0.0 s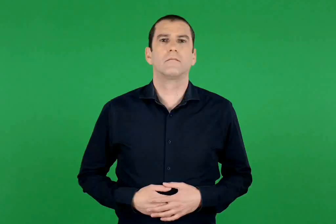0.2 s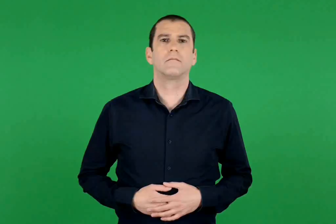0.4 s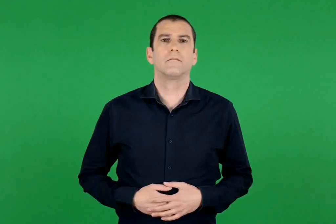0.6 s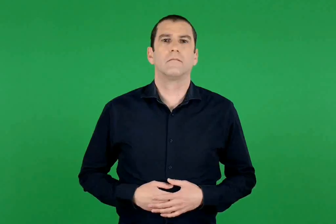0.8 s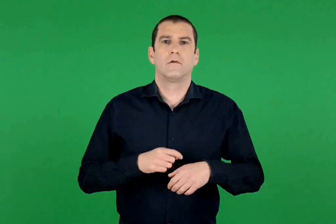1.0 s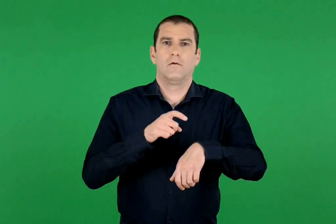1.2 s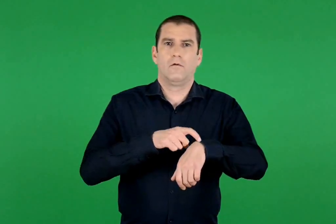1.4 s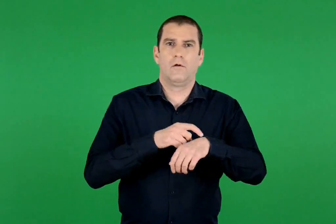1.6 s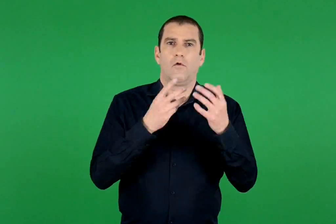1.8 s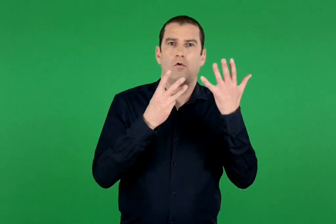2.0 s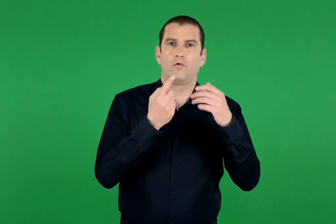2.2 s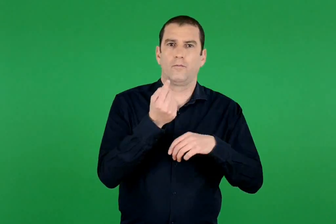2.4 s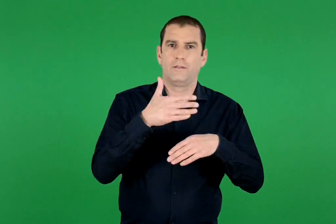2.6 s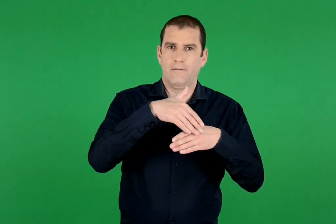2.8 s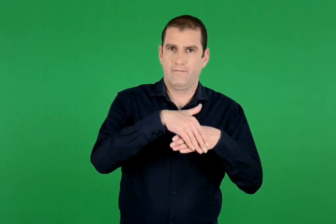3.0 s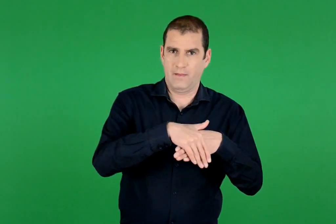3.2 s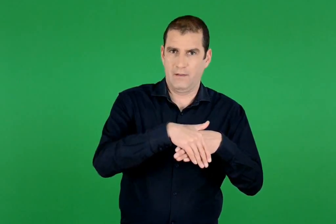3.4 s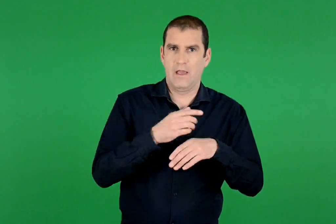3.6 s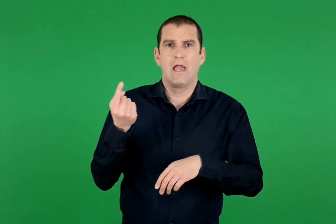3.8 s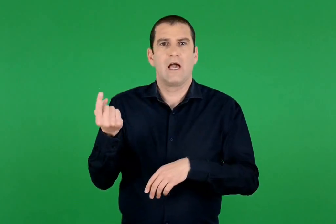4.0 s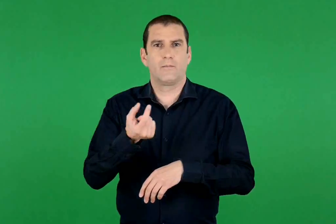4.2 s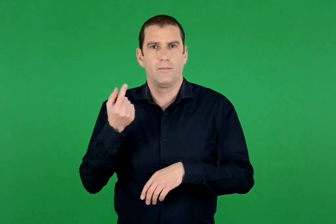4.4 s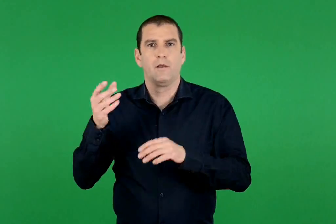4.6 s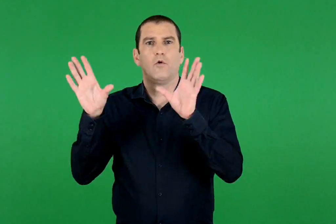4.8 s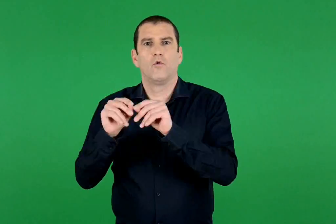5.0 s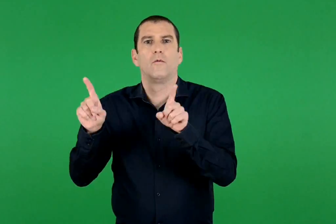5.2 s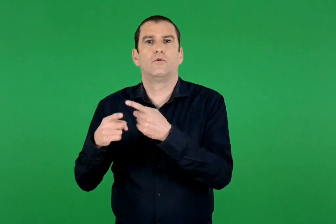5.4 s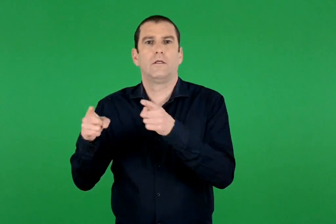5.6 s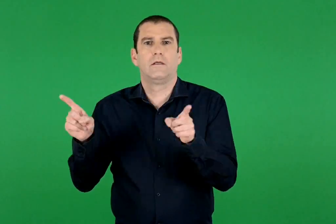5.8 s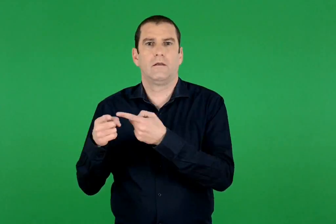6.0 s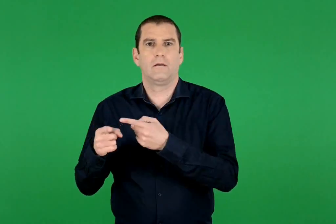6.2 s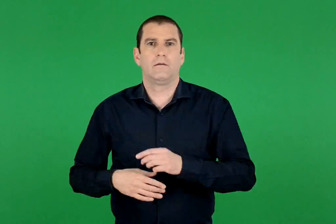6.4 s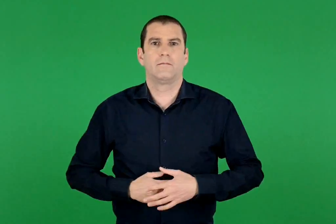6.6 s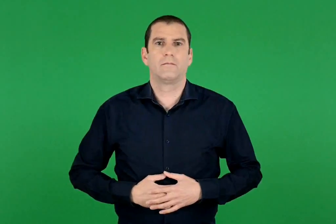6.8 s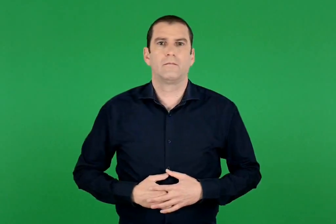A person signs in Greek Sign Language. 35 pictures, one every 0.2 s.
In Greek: 20 30 μουσική εκπομπή
